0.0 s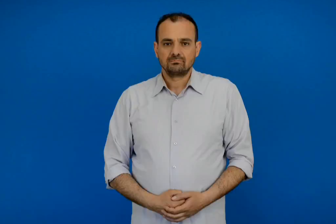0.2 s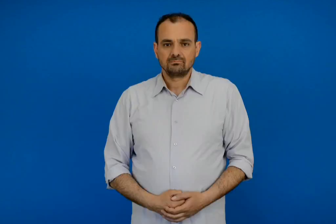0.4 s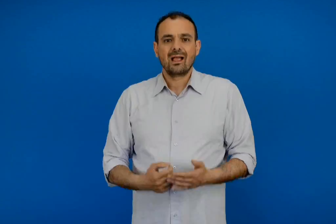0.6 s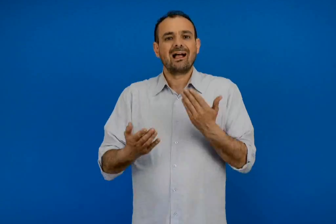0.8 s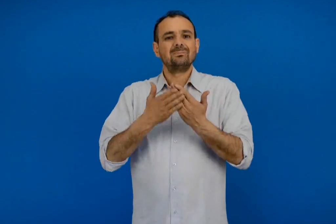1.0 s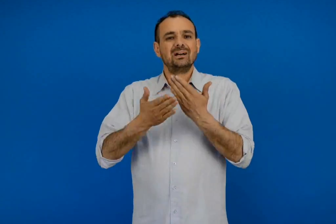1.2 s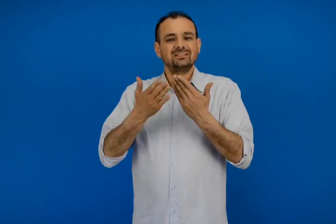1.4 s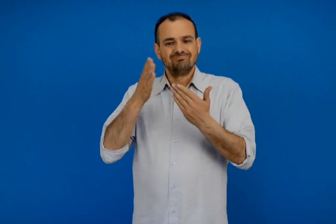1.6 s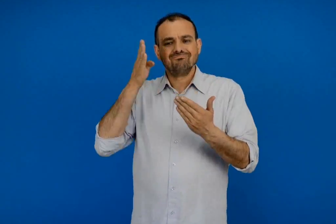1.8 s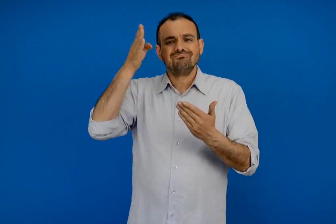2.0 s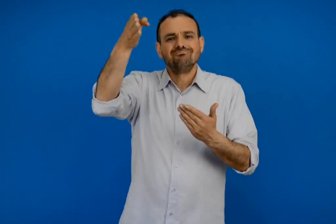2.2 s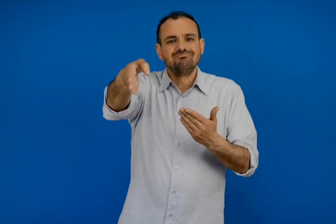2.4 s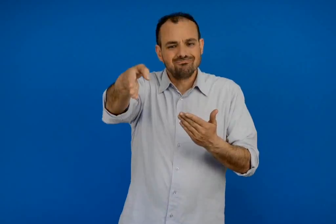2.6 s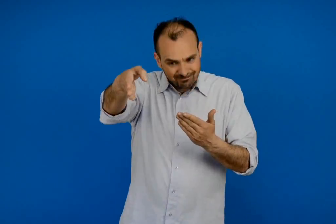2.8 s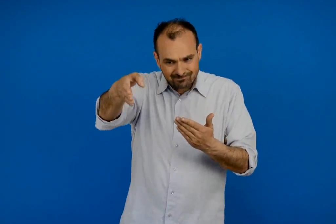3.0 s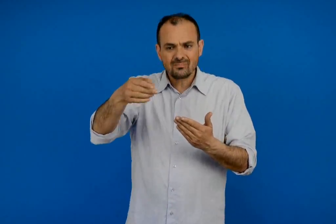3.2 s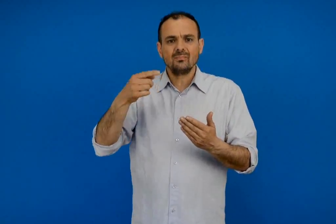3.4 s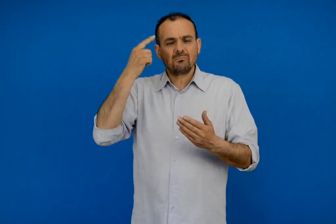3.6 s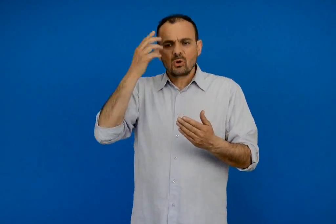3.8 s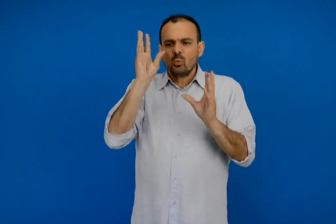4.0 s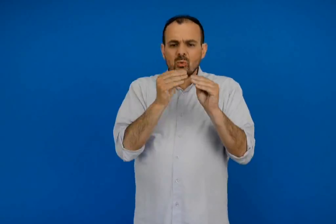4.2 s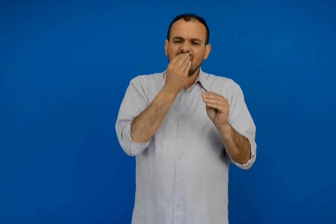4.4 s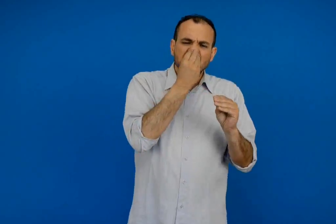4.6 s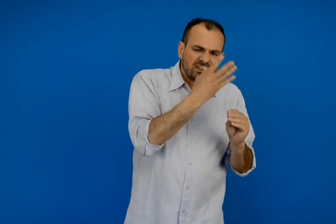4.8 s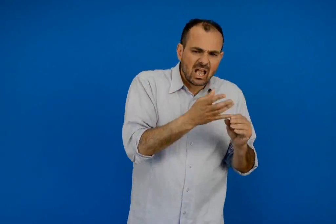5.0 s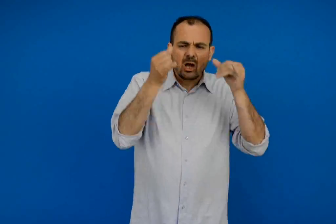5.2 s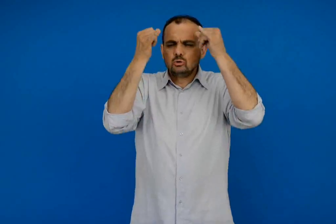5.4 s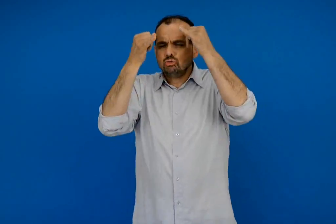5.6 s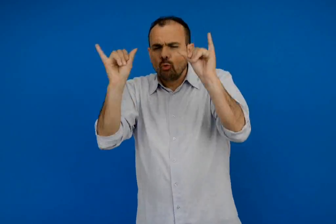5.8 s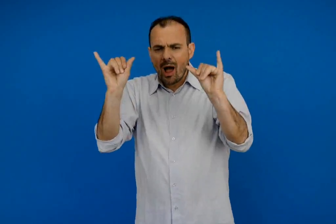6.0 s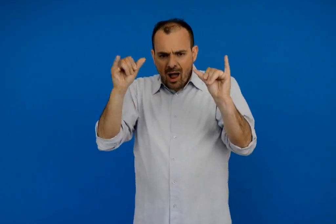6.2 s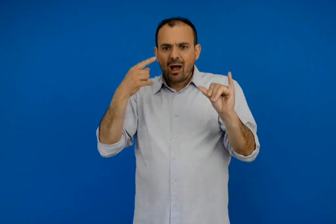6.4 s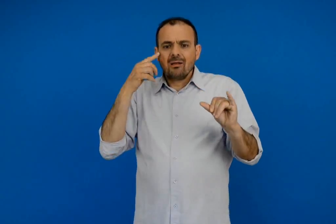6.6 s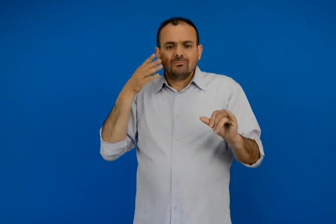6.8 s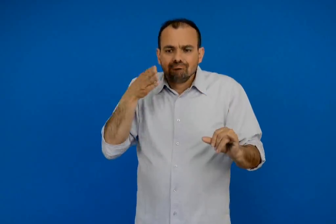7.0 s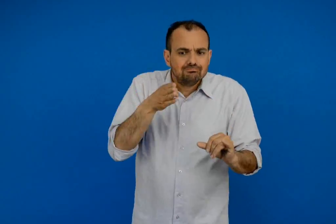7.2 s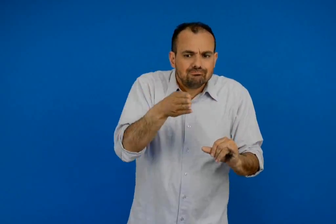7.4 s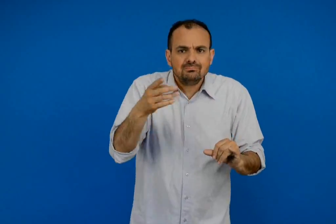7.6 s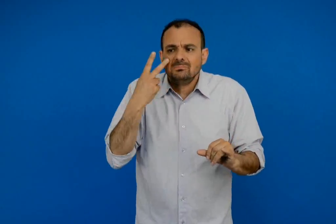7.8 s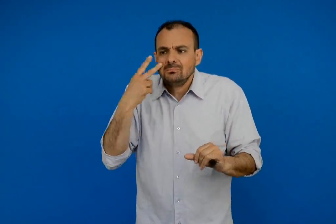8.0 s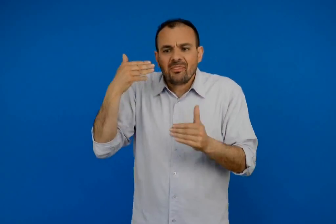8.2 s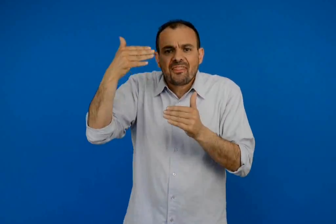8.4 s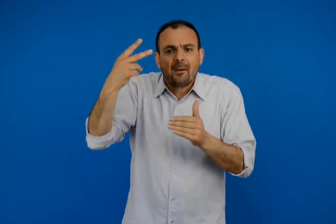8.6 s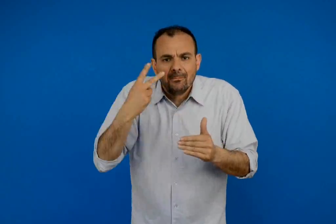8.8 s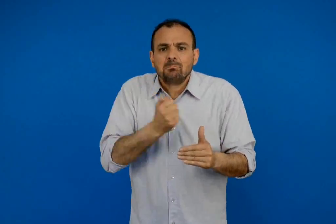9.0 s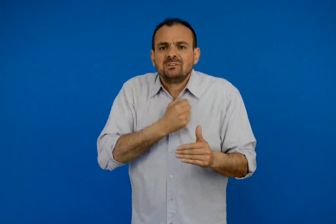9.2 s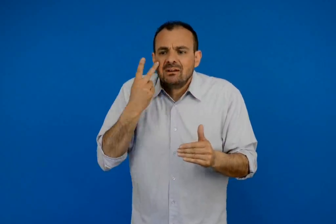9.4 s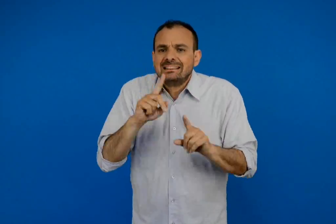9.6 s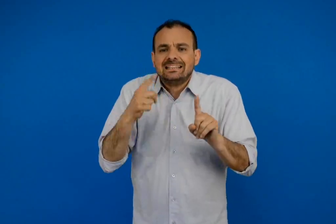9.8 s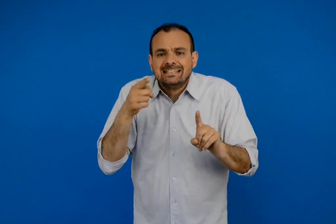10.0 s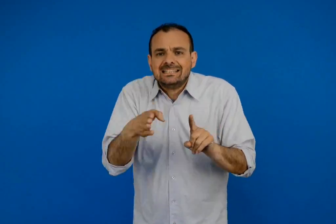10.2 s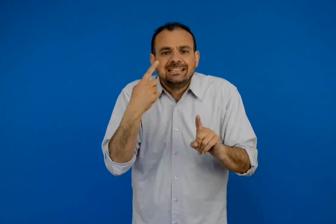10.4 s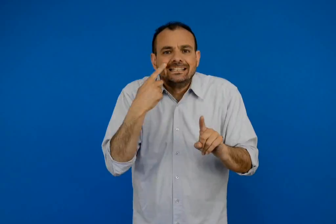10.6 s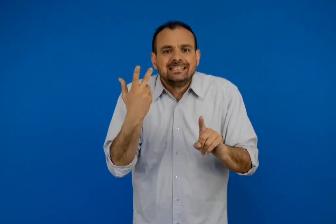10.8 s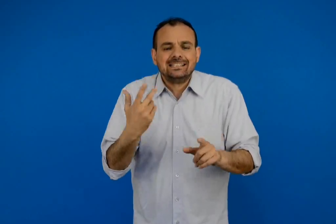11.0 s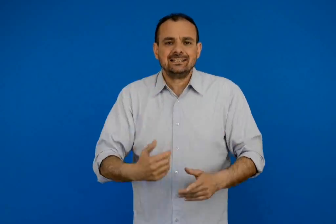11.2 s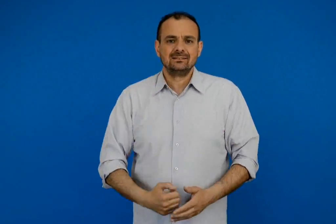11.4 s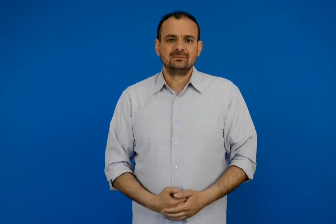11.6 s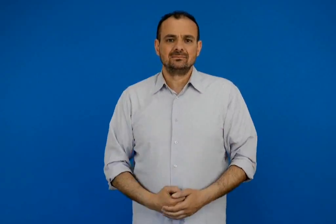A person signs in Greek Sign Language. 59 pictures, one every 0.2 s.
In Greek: κατά την επίσκεψη μας ποια φυτά και ζώα πιστεύεις ότι θα συναντήσουμε ;
